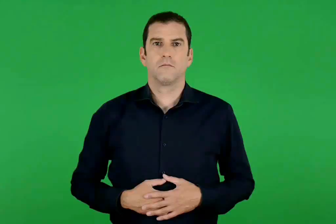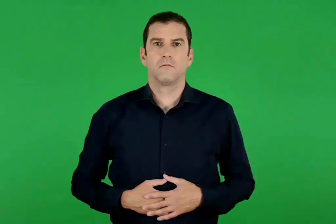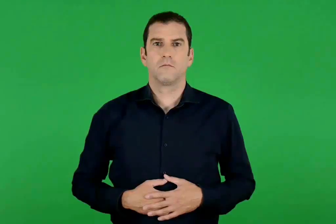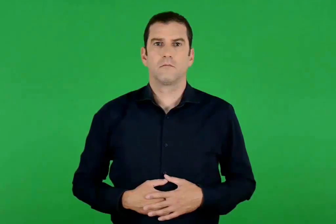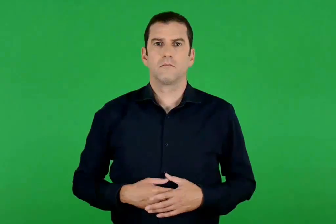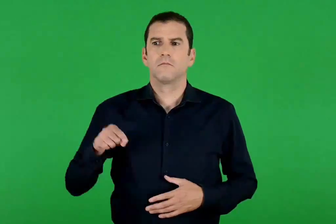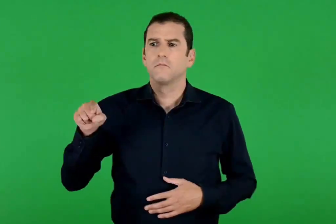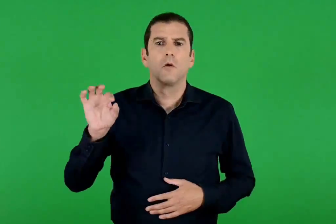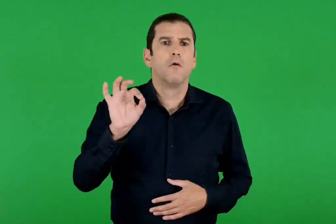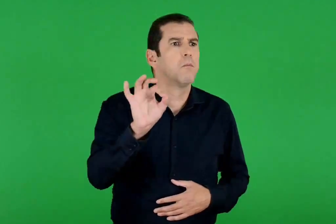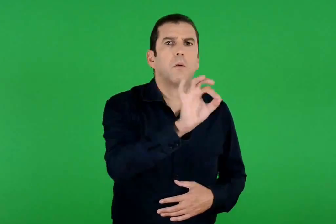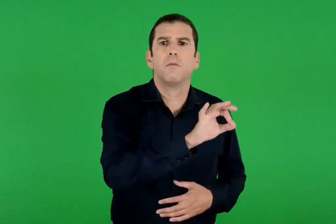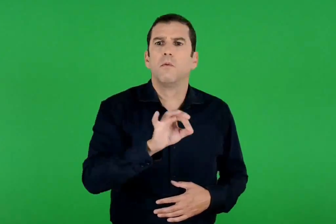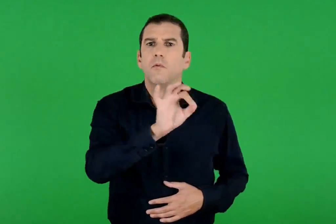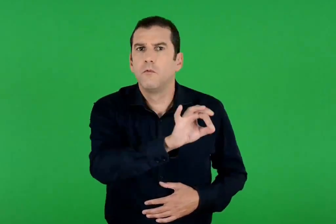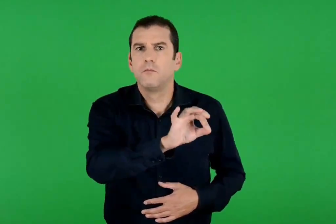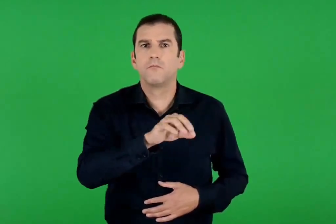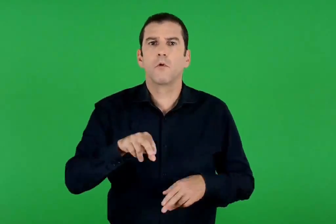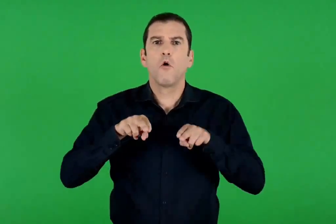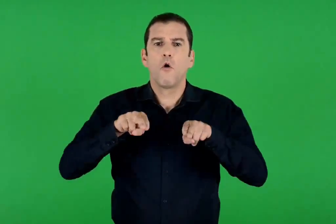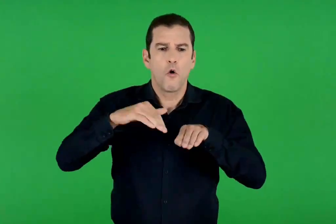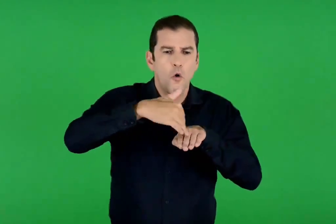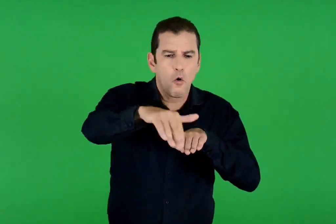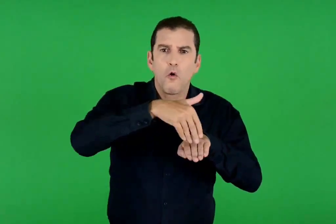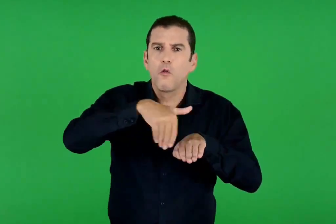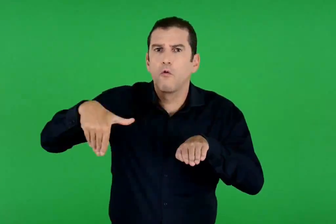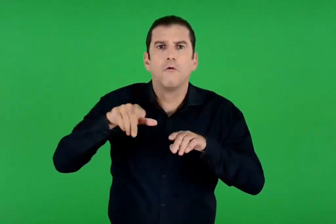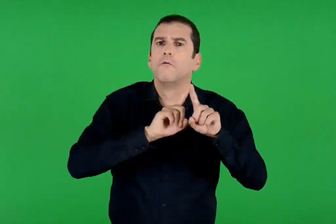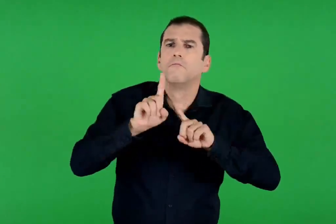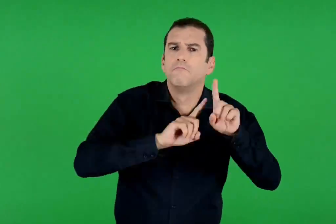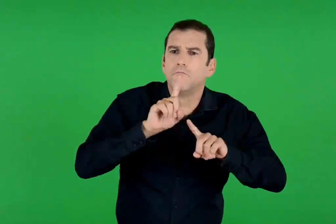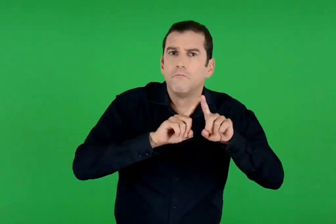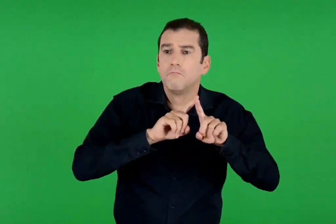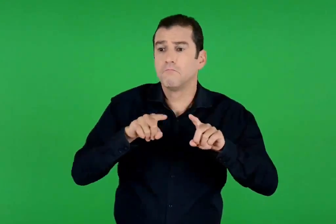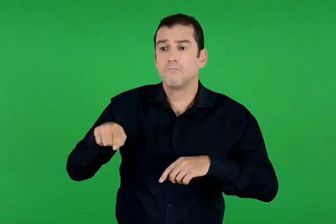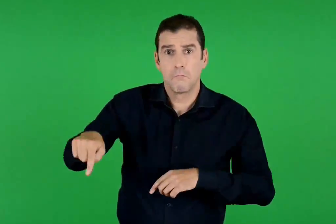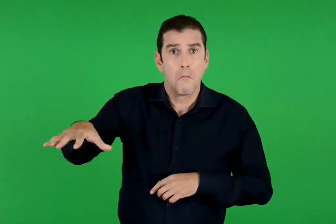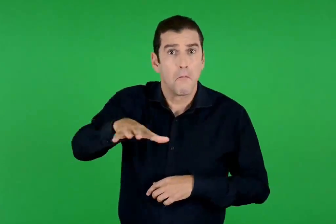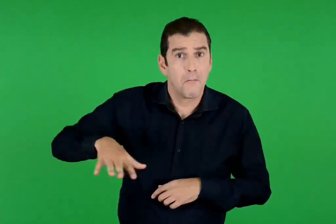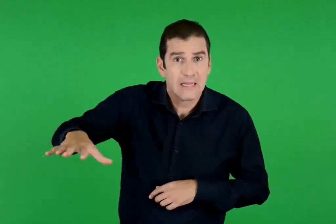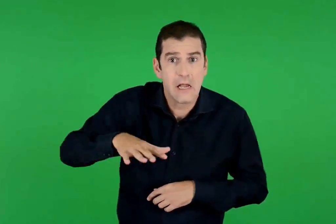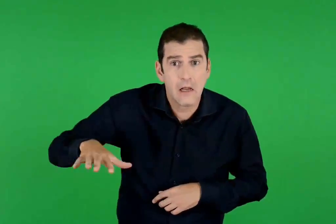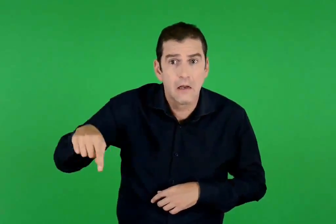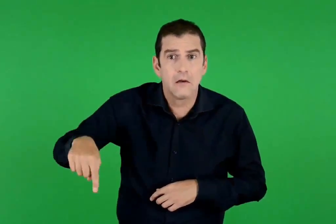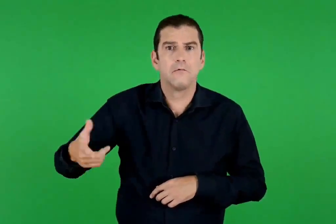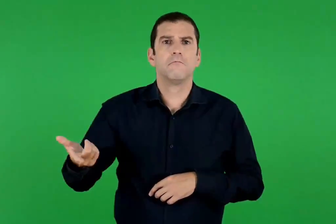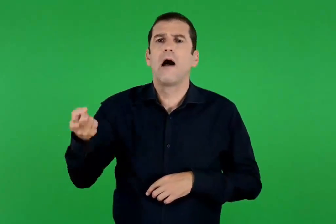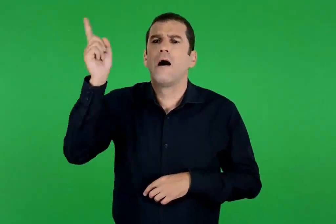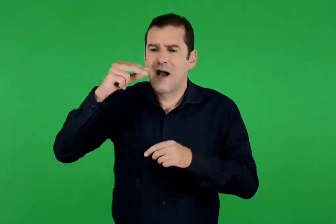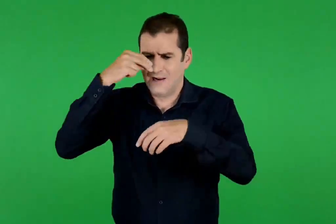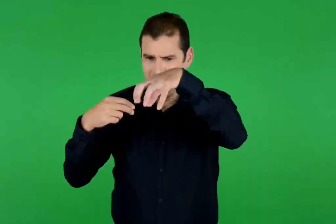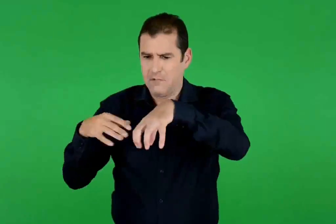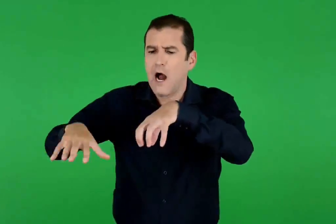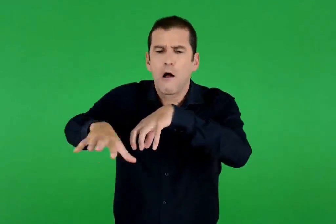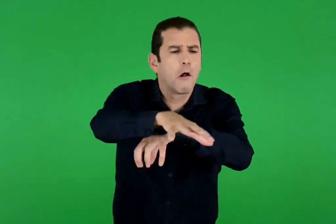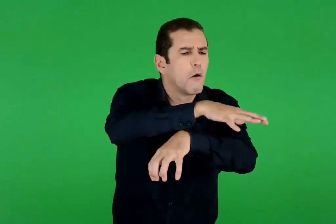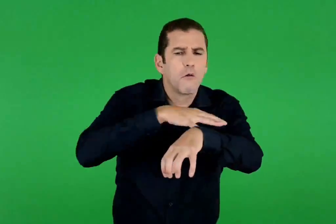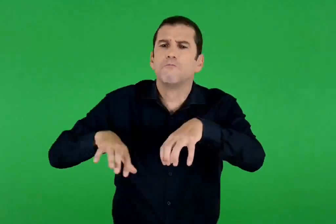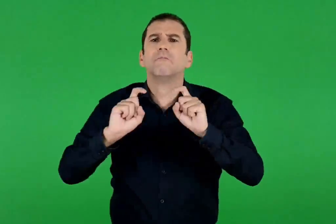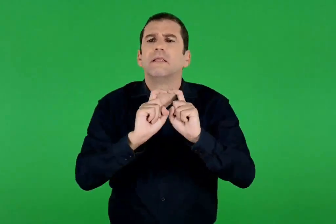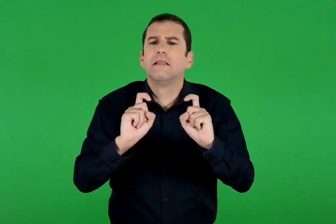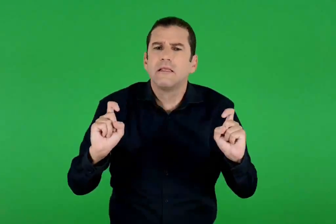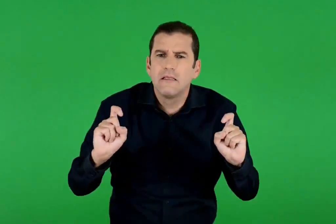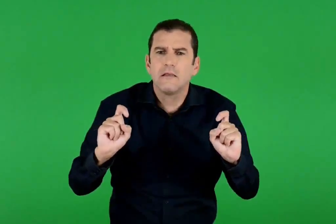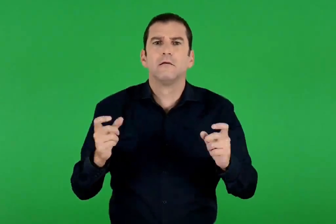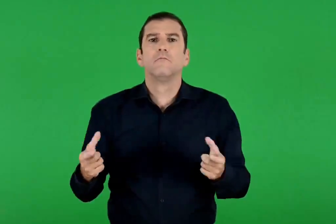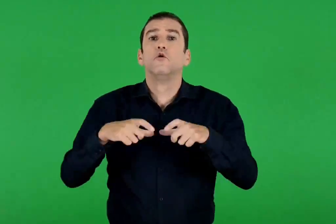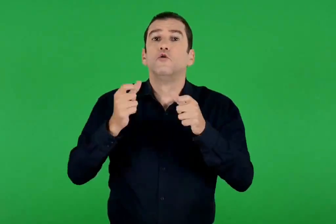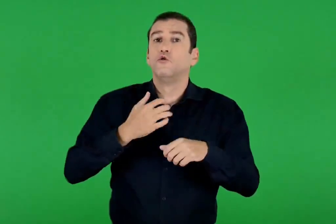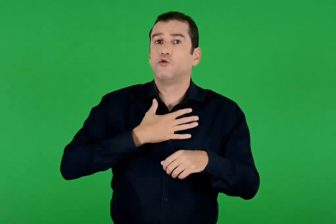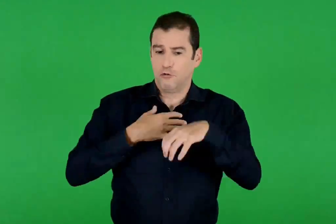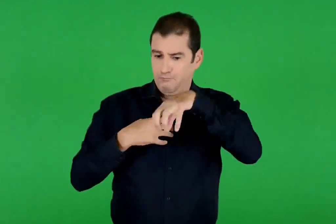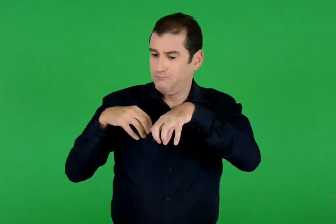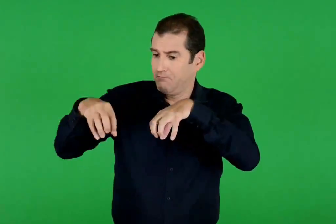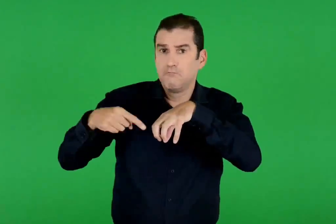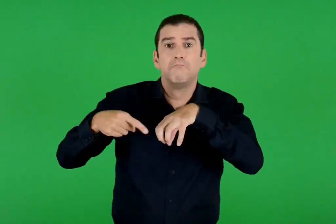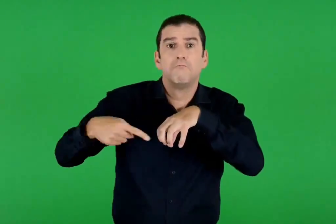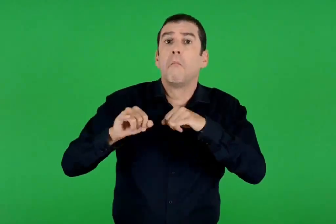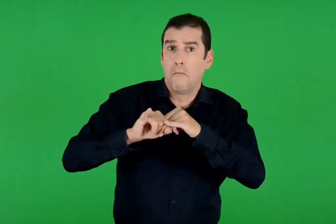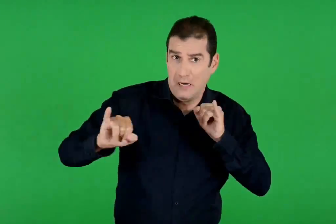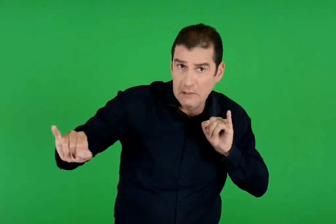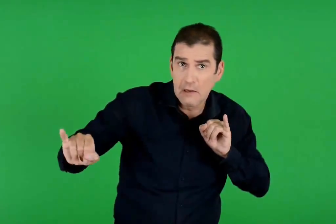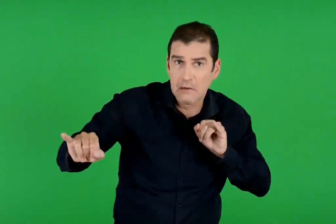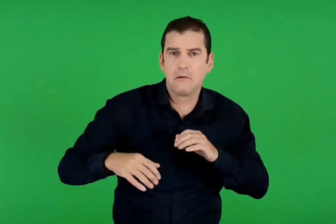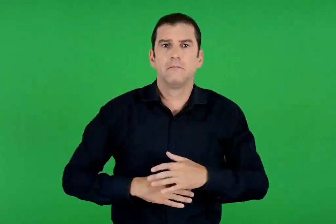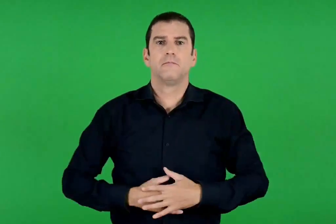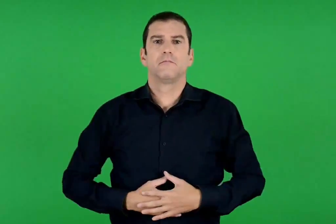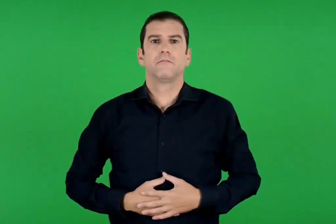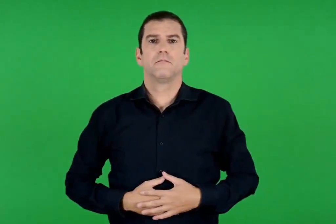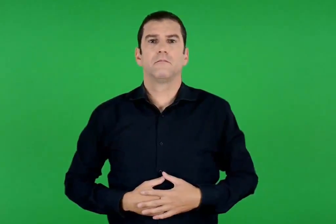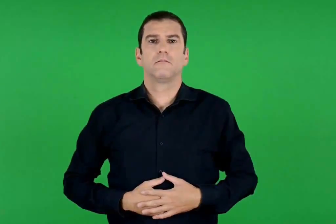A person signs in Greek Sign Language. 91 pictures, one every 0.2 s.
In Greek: πού βρίσκεται ; σε ποιες οδούς ; σε πλατεία ; τι άλλο υπάρχει γύρω ; πόσο μακριά από το σχολείο μας ;
